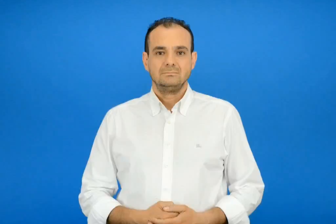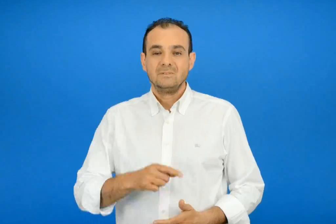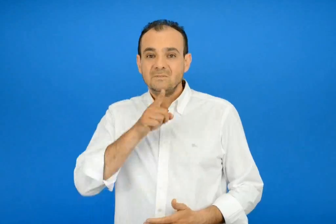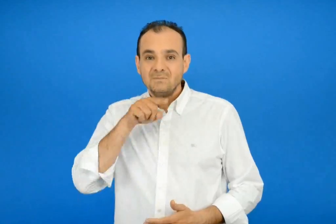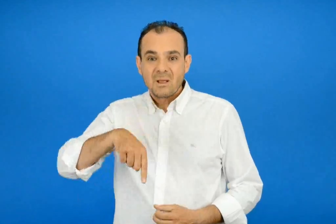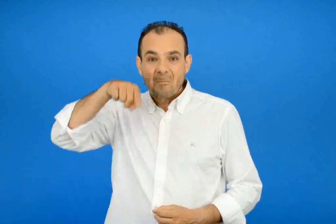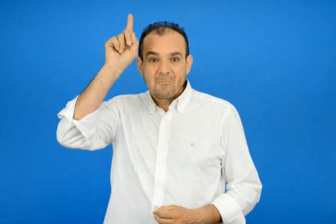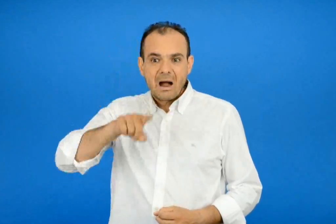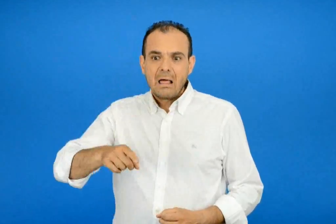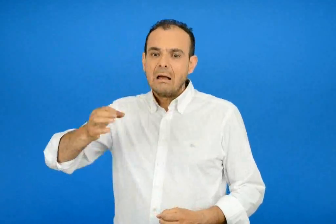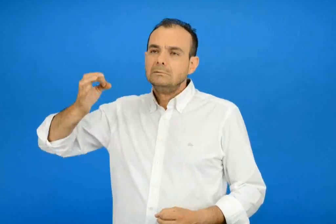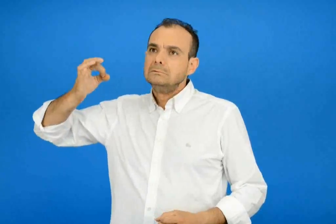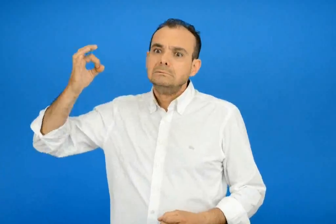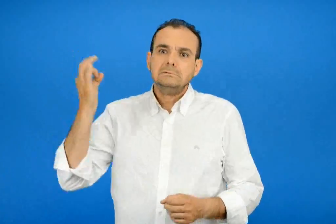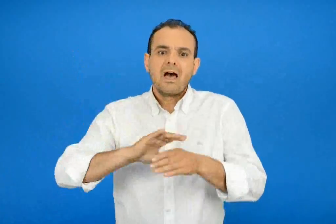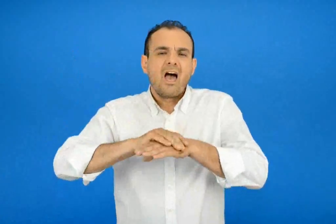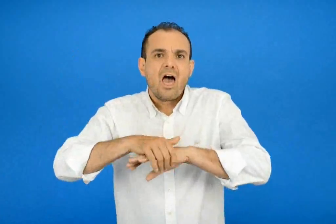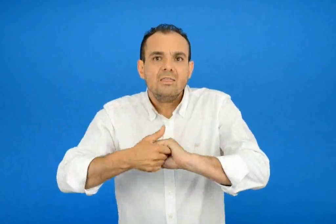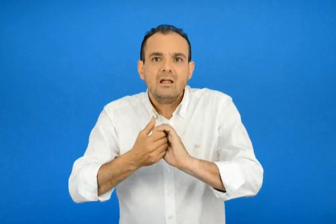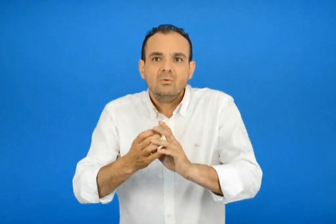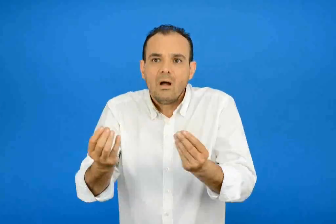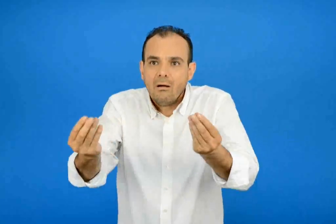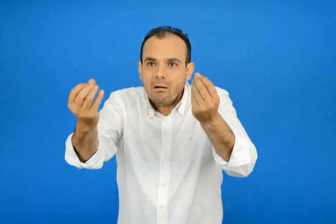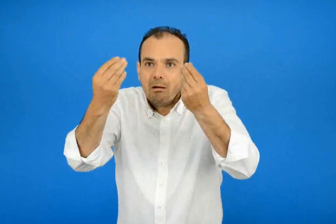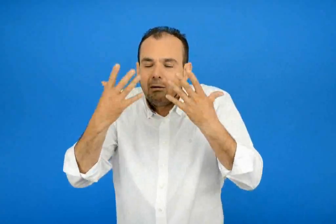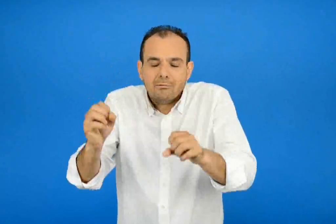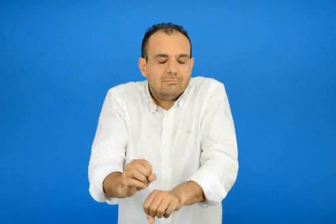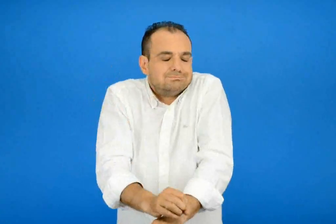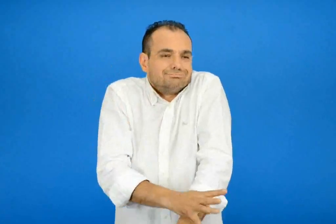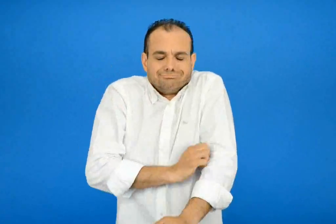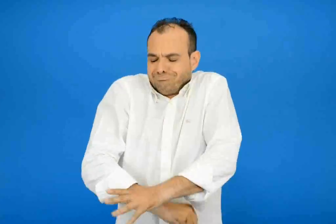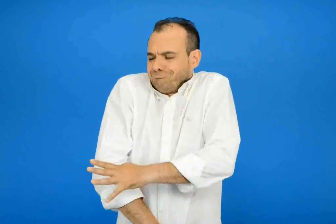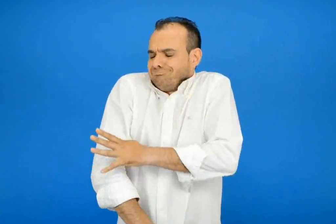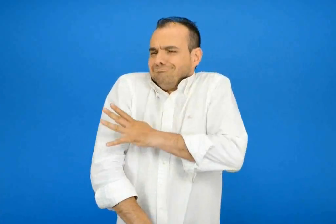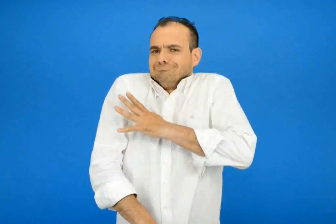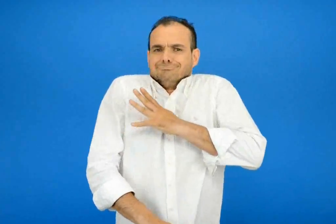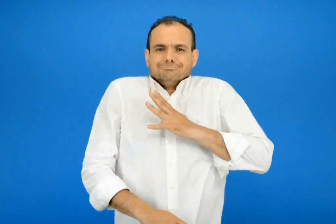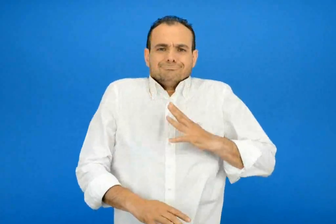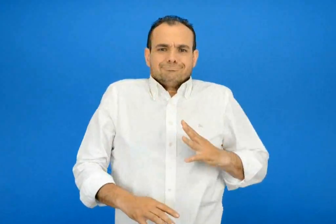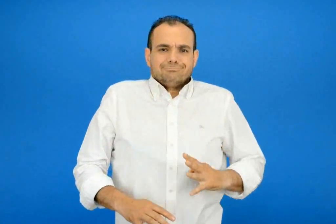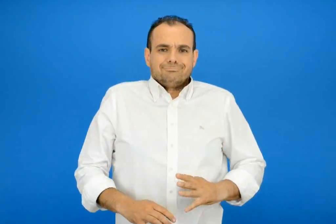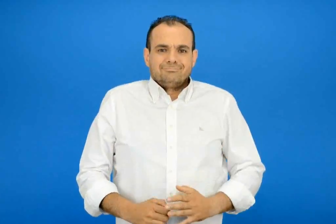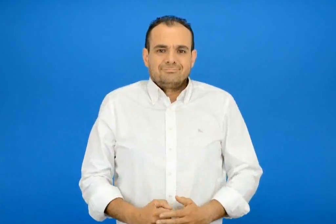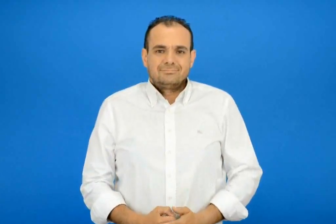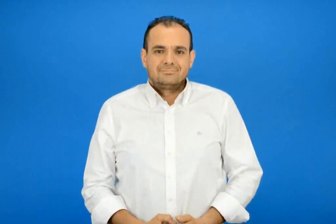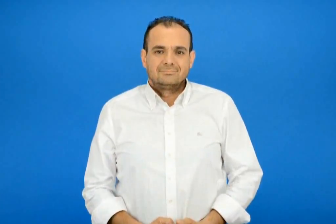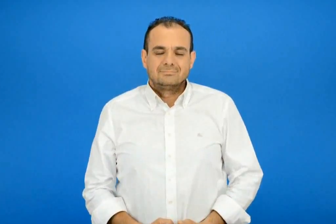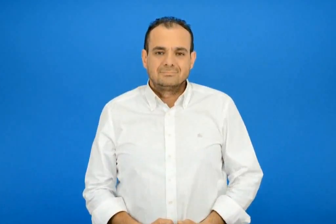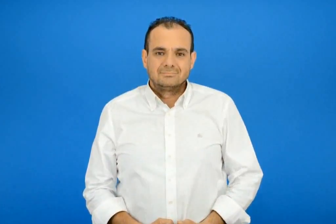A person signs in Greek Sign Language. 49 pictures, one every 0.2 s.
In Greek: ήταν μια μέρα ενδιαφέρουσα και γεμάτη με συγκινήσεις
